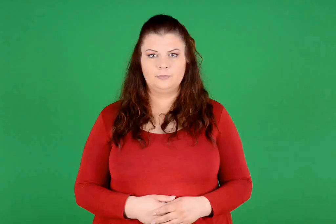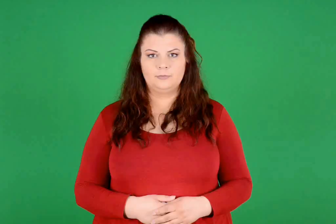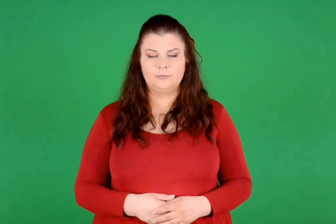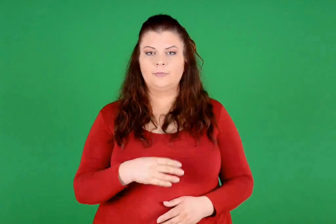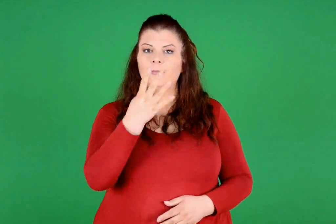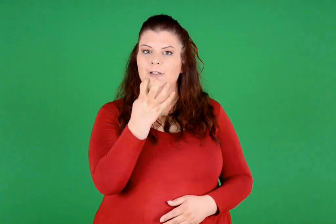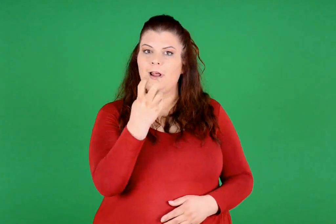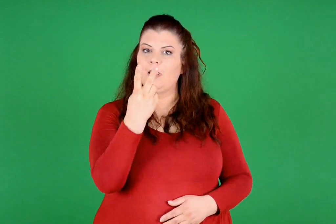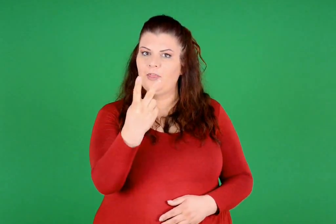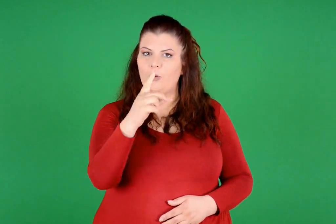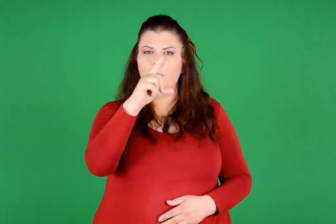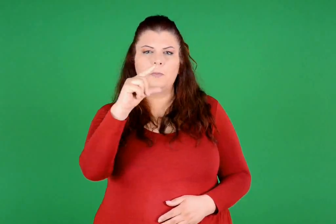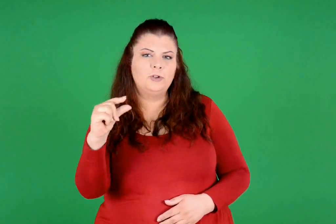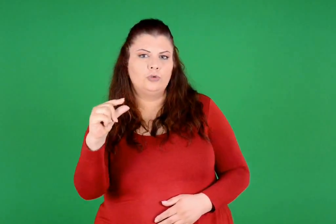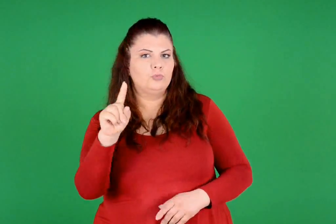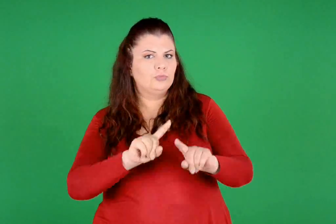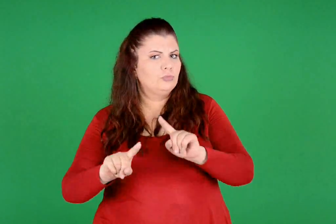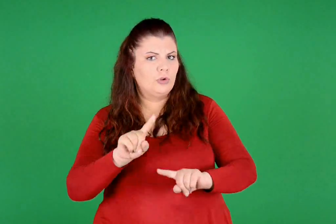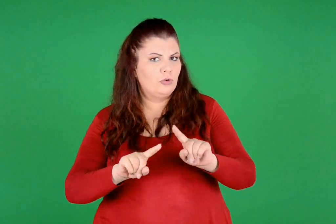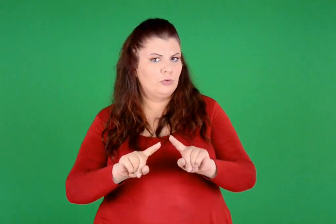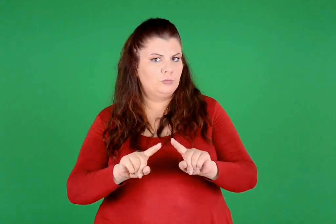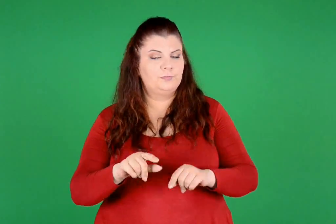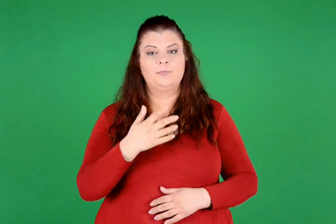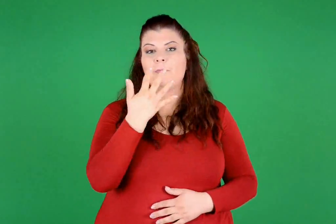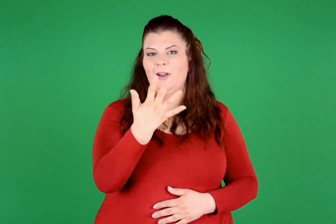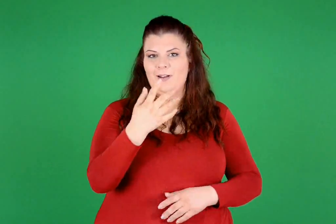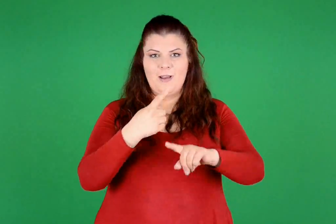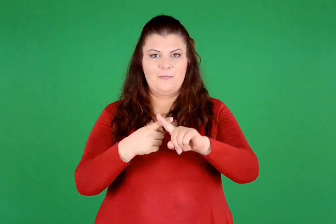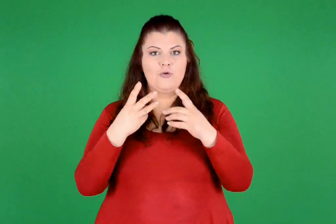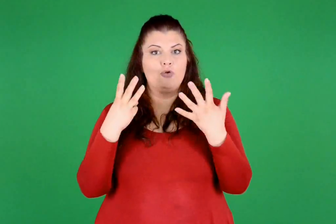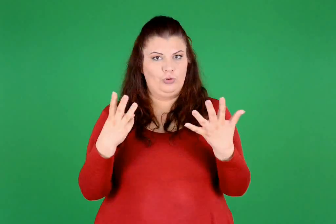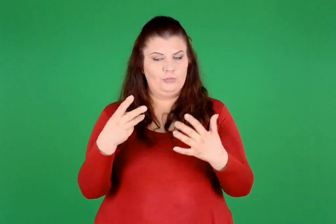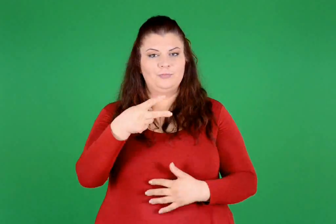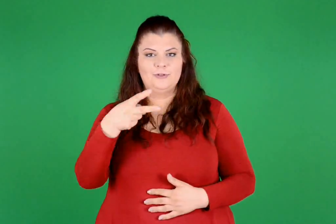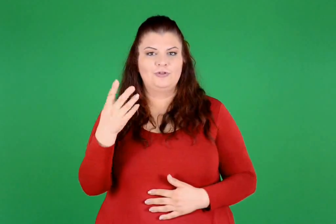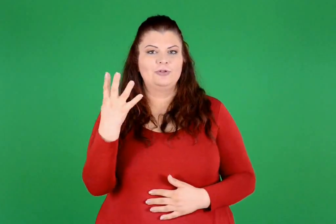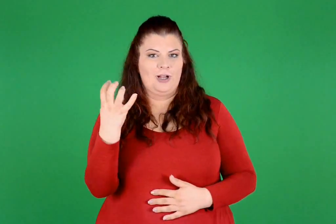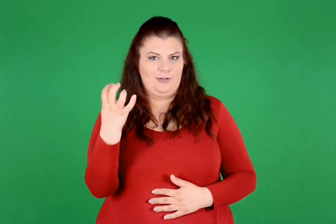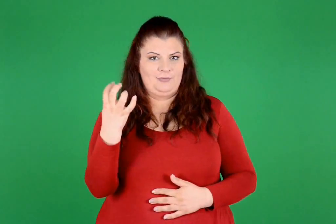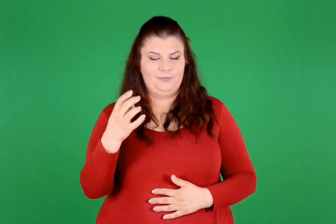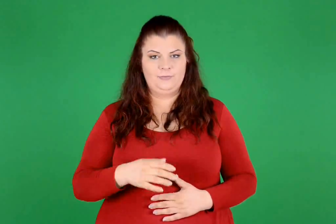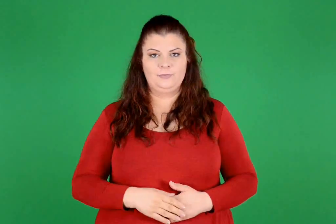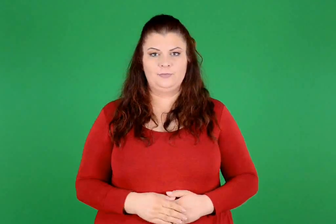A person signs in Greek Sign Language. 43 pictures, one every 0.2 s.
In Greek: ποιο είναι μικρότερο από το 42 ; το 5 x 8 = 40
